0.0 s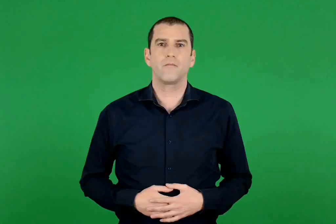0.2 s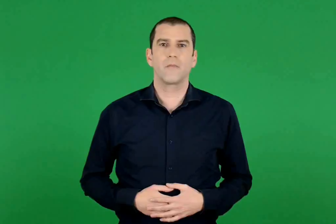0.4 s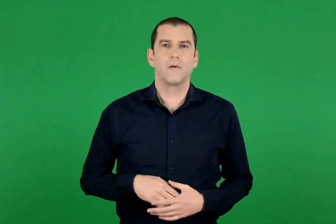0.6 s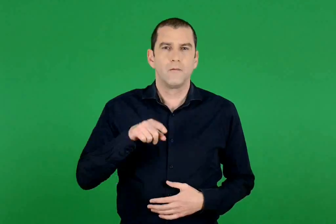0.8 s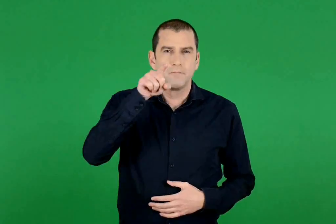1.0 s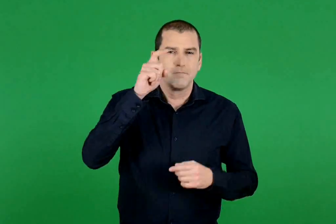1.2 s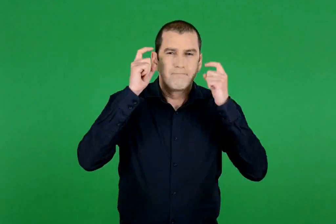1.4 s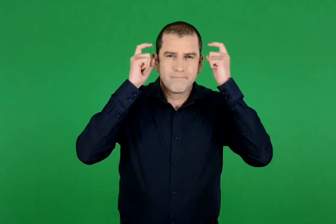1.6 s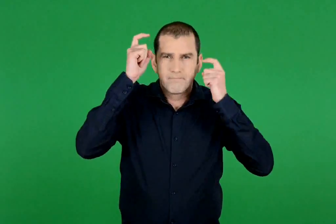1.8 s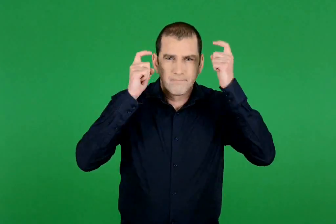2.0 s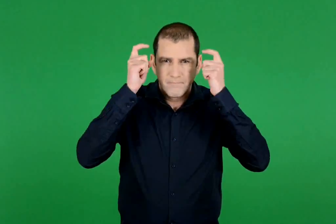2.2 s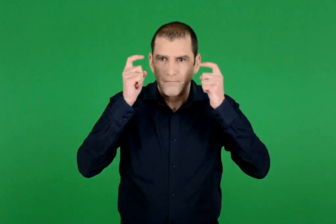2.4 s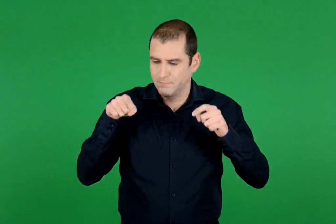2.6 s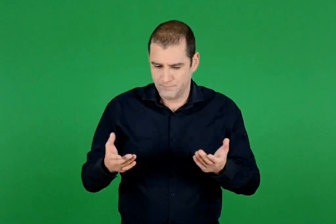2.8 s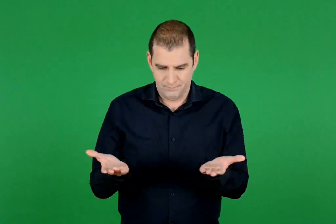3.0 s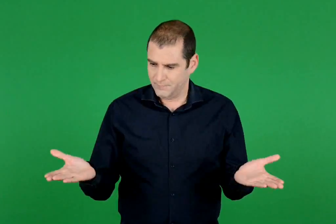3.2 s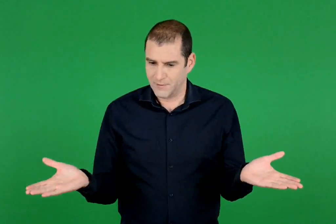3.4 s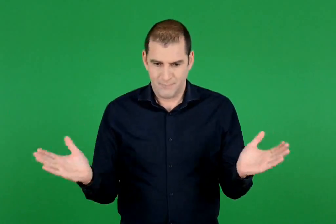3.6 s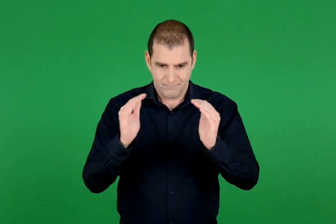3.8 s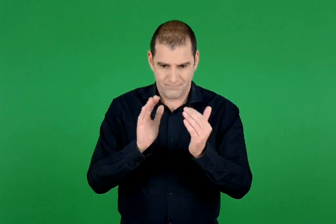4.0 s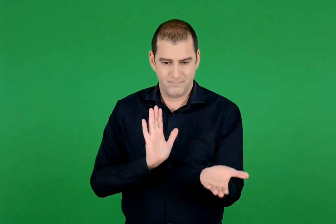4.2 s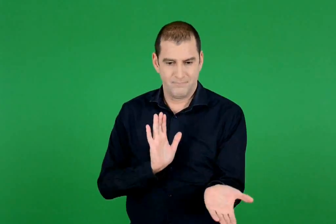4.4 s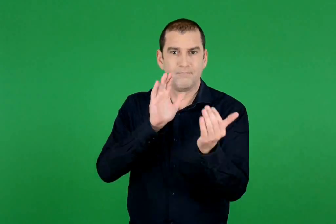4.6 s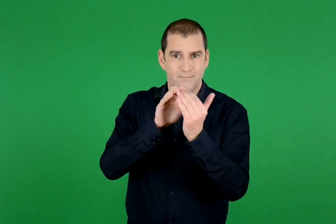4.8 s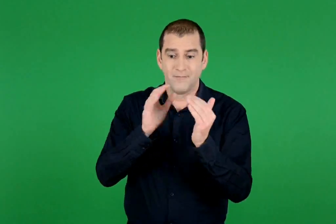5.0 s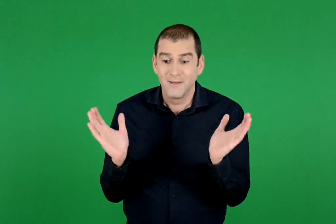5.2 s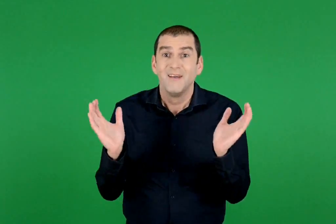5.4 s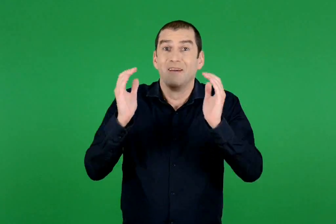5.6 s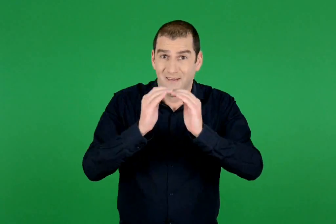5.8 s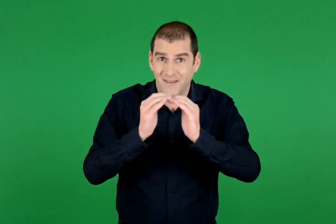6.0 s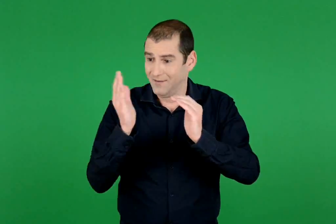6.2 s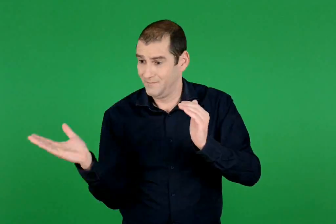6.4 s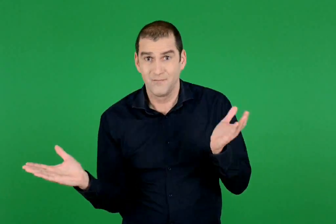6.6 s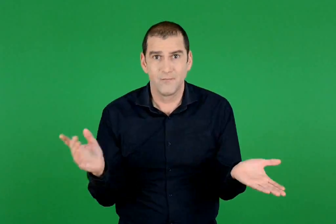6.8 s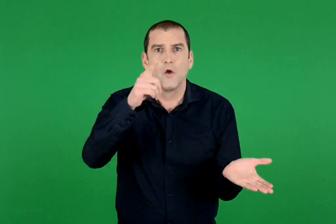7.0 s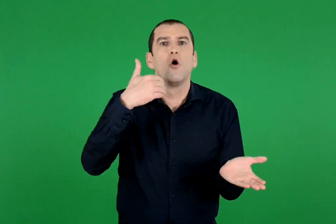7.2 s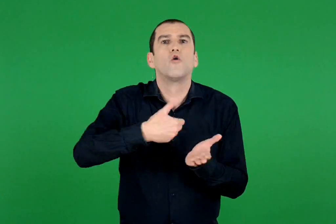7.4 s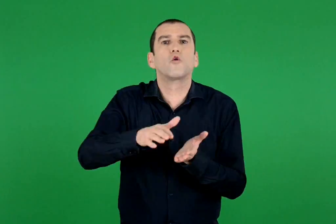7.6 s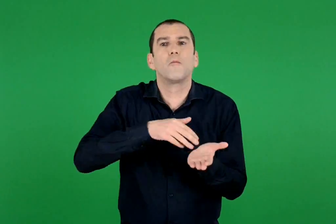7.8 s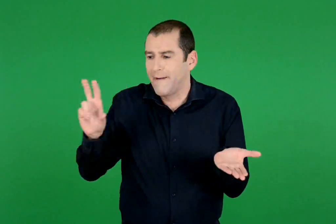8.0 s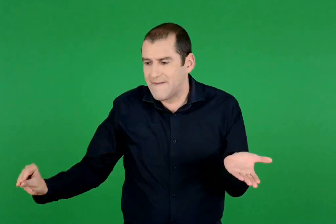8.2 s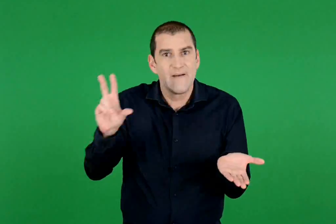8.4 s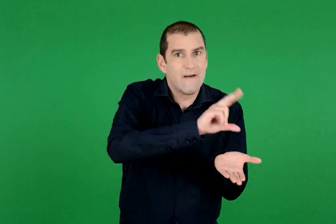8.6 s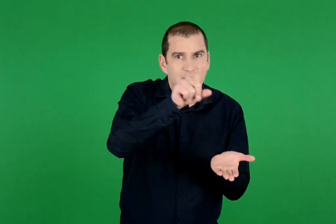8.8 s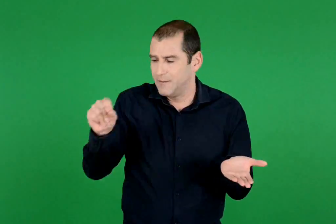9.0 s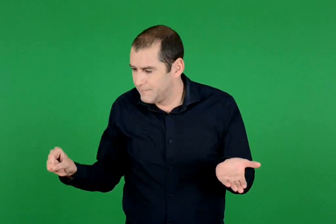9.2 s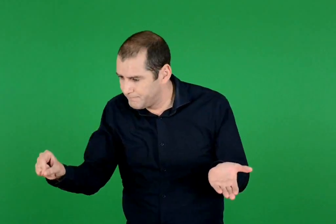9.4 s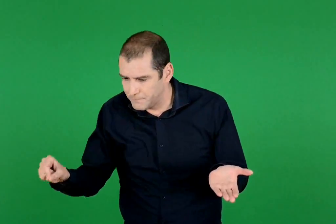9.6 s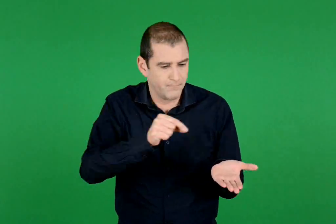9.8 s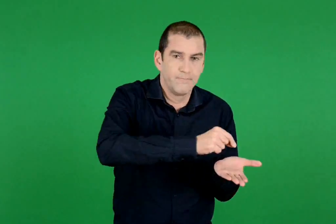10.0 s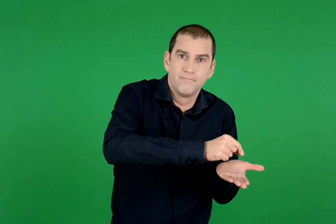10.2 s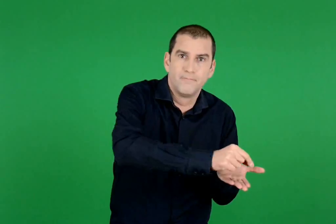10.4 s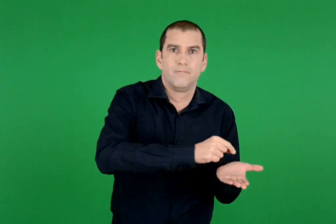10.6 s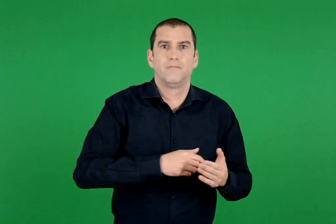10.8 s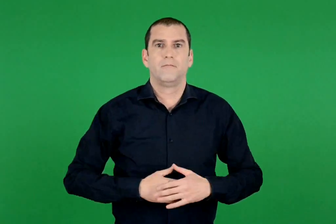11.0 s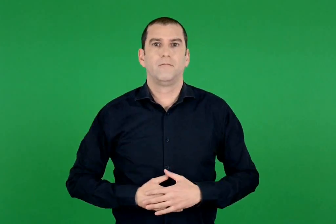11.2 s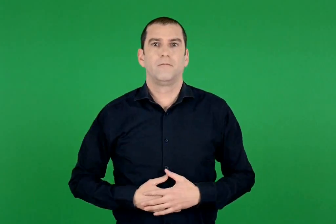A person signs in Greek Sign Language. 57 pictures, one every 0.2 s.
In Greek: σκέψου ποιες ακμές θα ενωθούν , αν το ξαναδιπλώσεις , και σημείωσέ τες με το ίδιο χρώμα
